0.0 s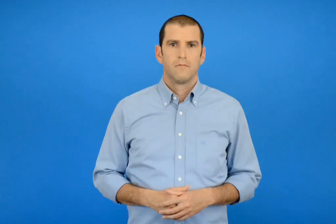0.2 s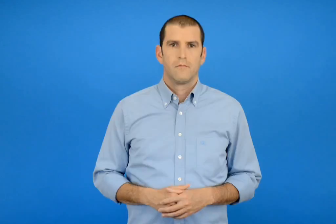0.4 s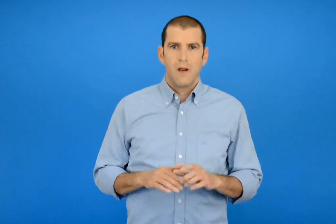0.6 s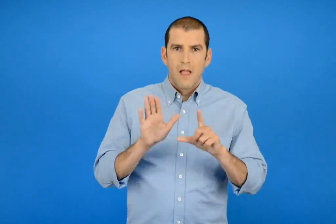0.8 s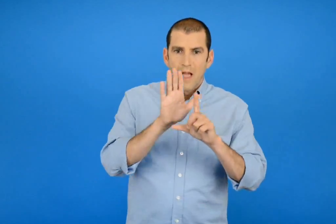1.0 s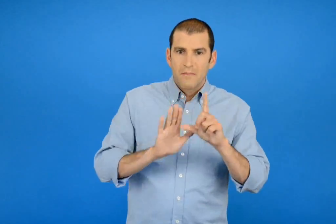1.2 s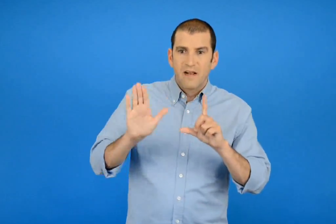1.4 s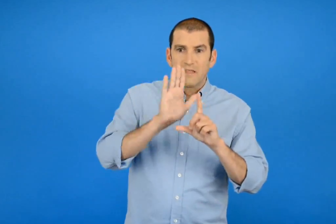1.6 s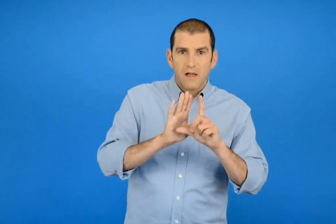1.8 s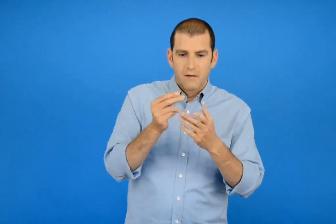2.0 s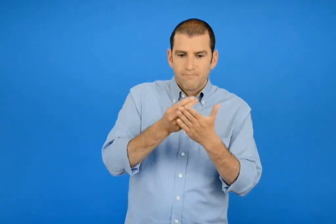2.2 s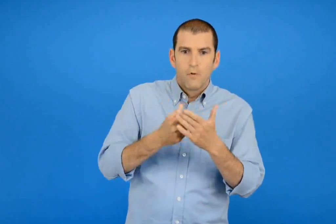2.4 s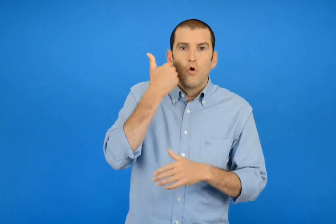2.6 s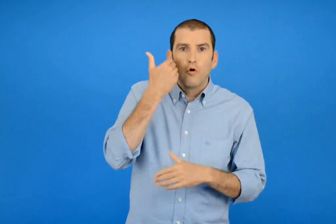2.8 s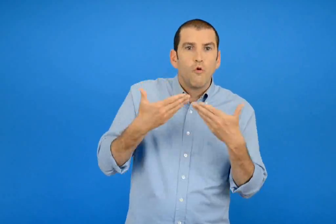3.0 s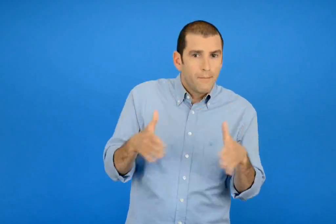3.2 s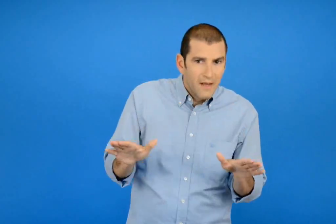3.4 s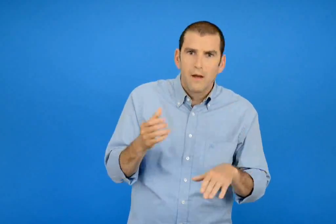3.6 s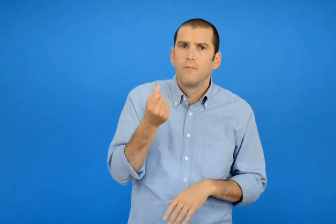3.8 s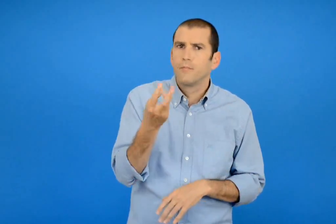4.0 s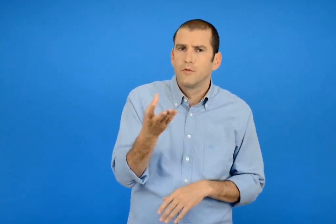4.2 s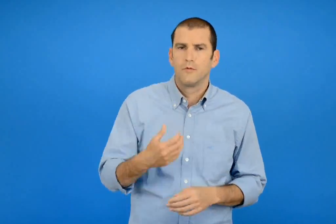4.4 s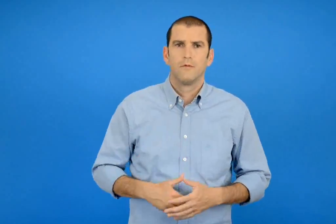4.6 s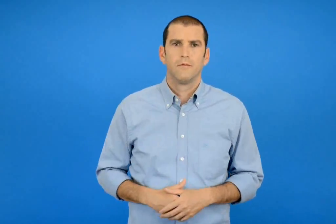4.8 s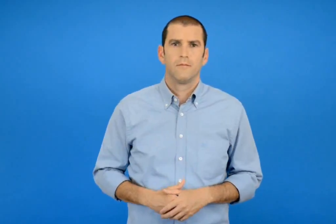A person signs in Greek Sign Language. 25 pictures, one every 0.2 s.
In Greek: πόση επιφάνεια καλύψαμε με κόκκινο ;
